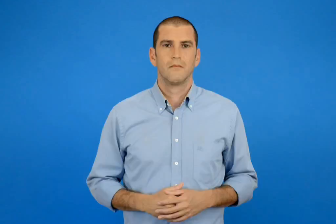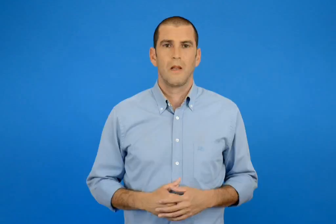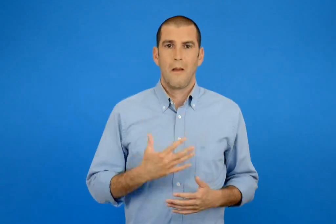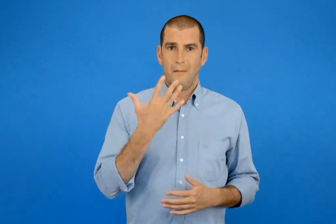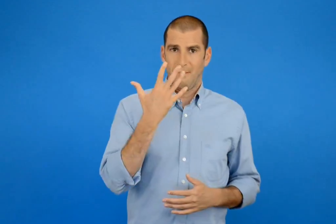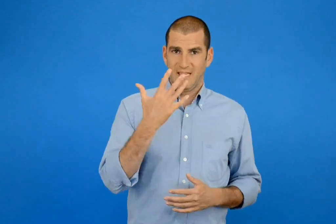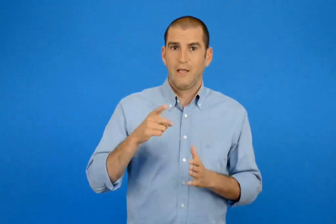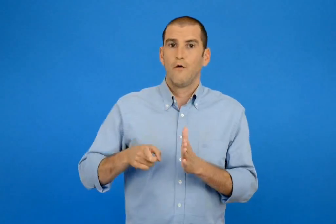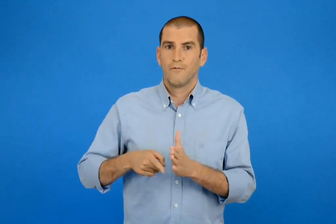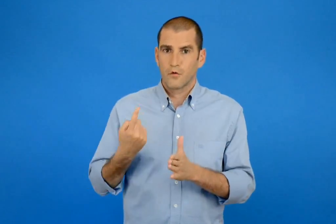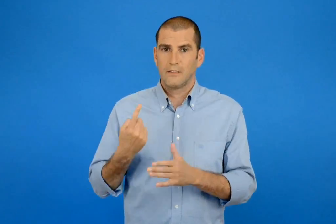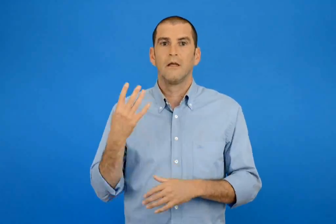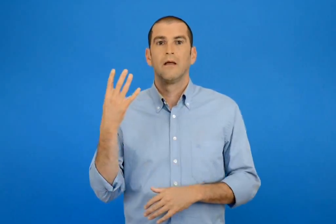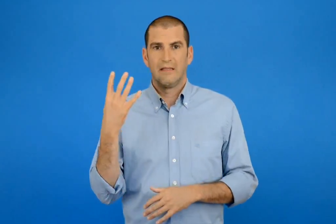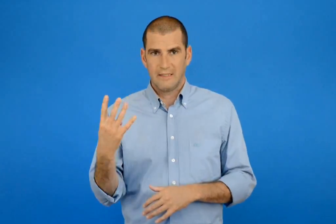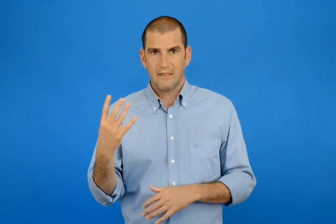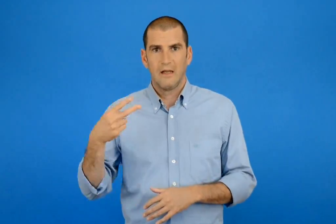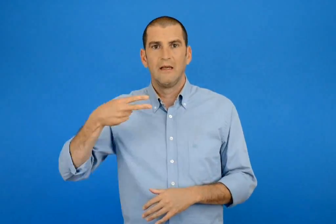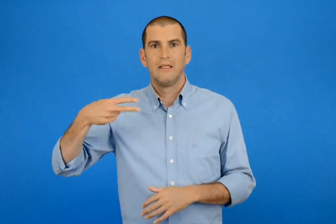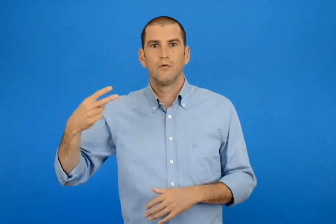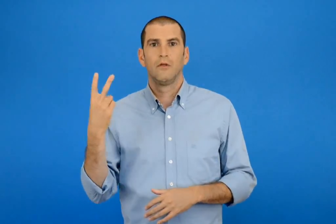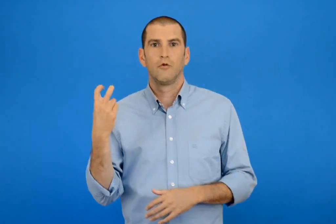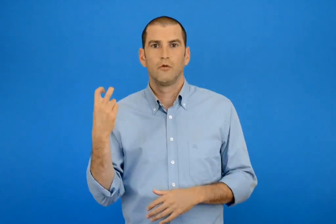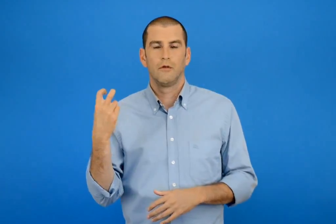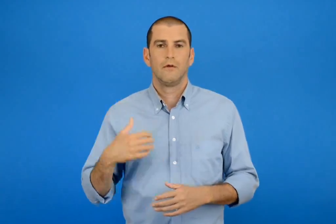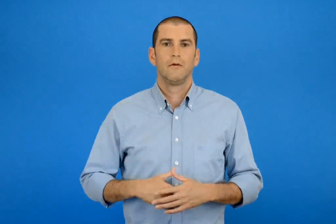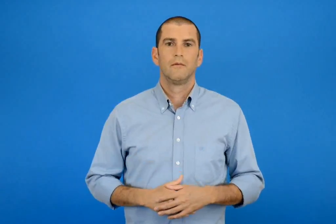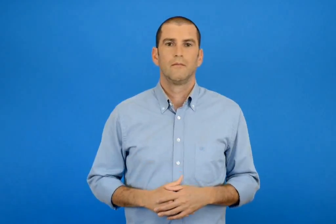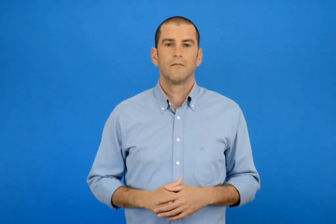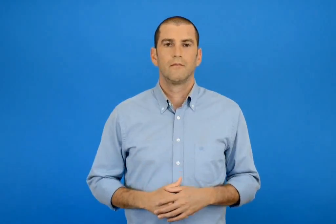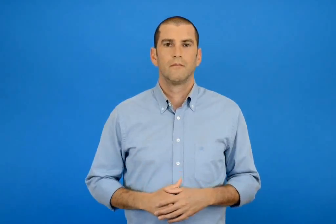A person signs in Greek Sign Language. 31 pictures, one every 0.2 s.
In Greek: 5 x 4 = 20
